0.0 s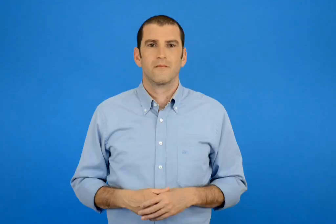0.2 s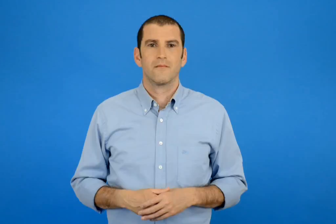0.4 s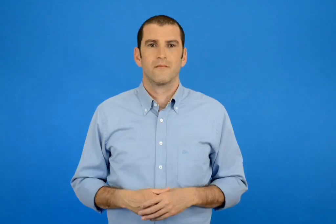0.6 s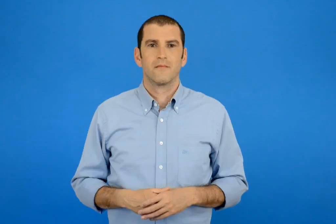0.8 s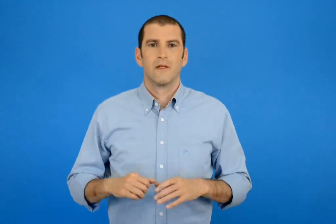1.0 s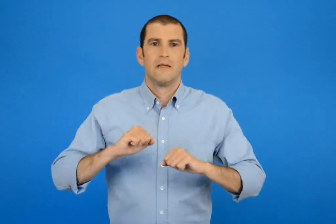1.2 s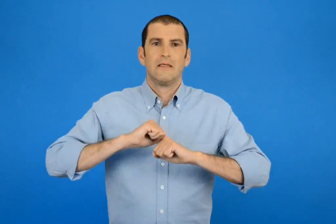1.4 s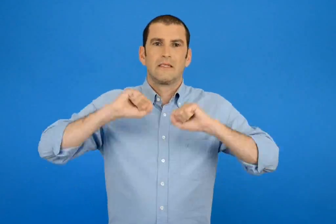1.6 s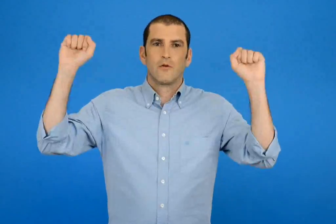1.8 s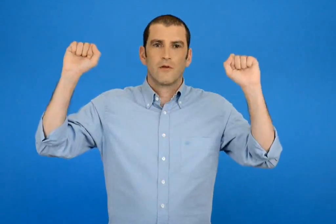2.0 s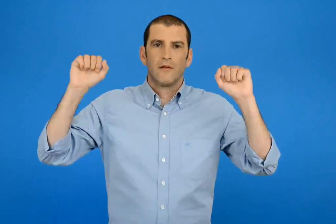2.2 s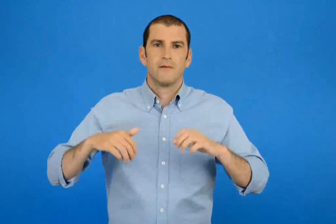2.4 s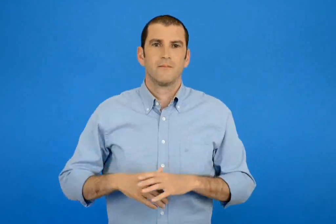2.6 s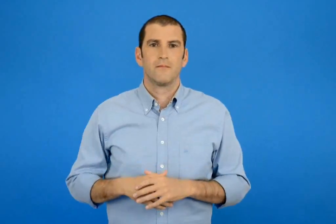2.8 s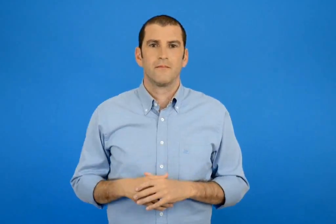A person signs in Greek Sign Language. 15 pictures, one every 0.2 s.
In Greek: στη σαντορίνη
